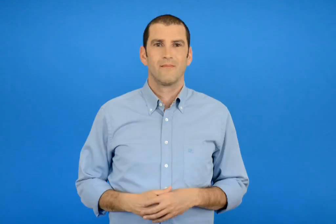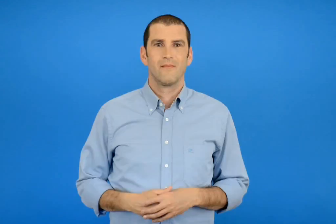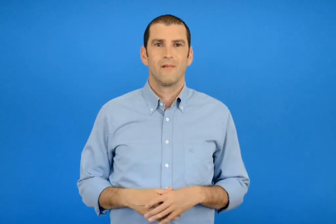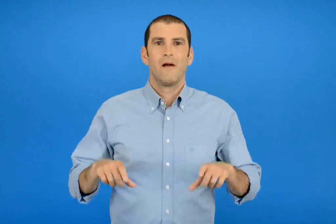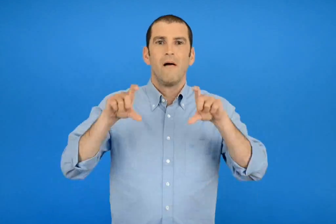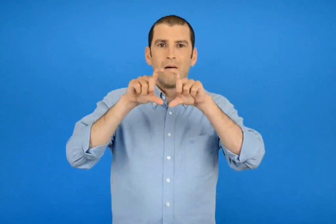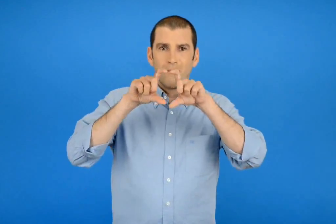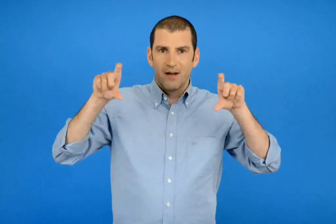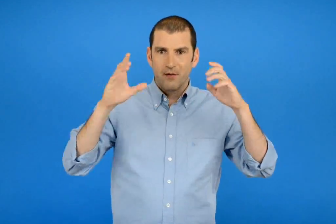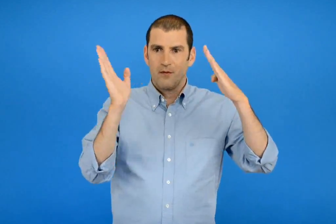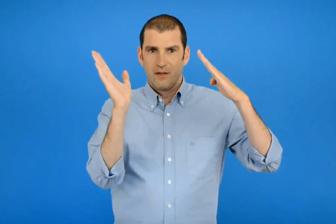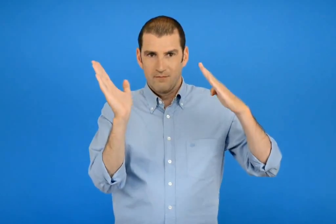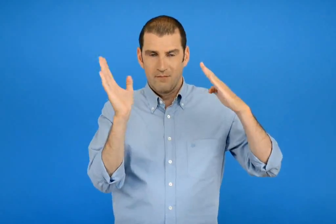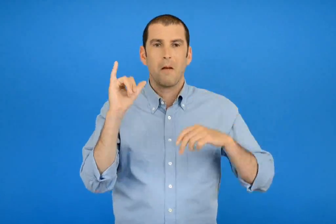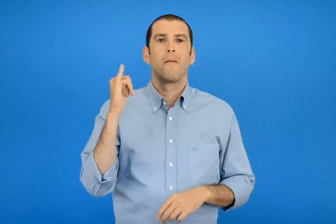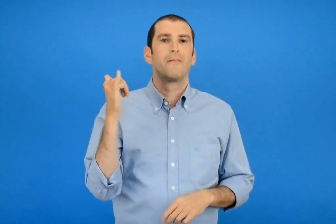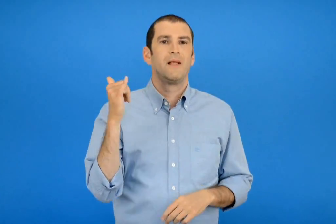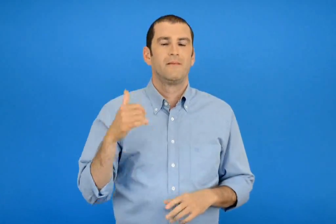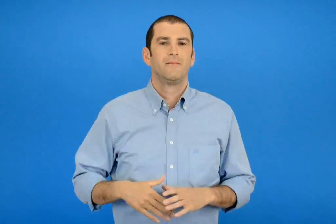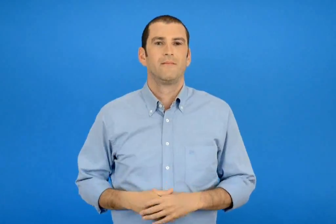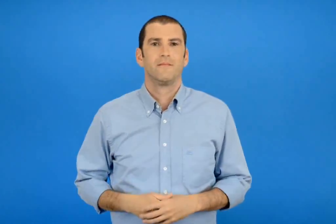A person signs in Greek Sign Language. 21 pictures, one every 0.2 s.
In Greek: τα πλαγιά παραλληλόγραμμα μπλε
